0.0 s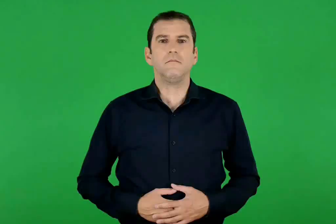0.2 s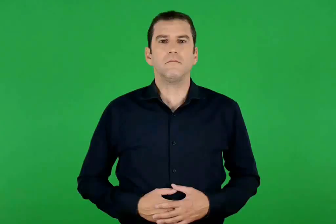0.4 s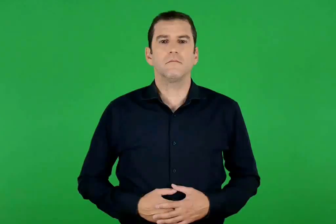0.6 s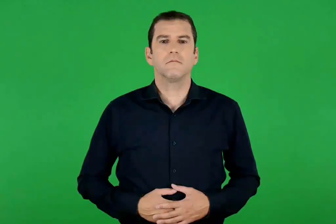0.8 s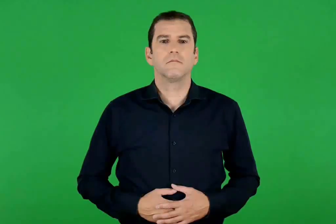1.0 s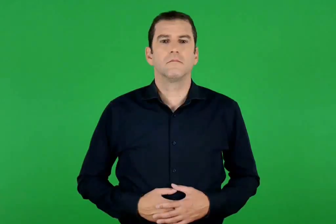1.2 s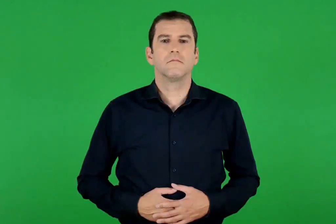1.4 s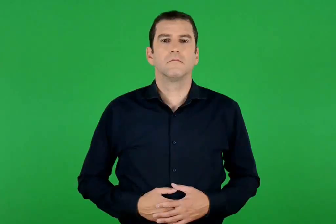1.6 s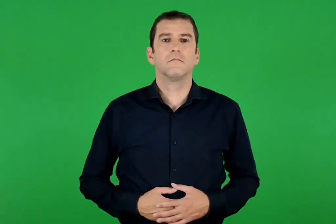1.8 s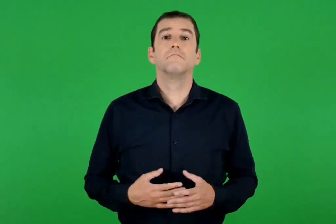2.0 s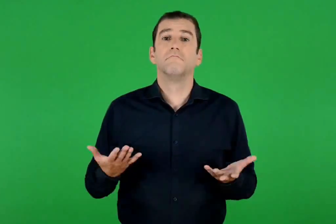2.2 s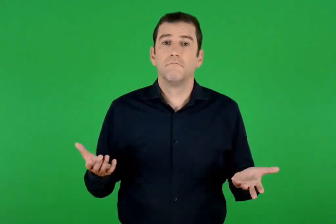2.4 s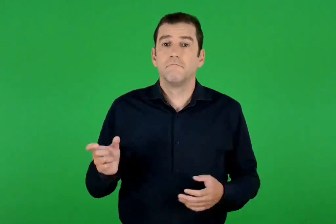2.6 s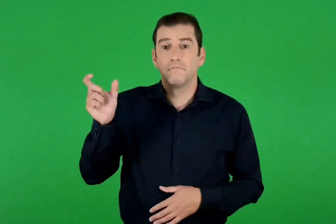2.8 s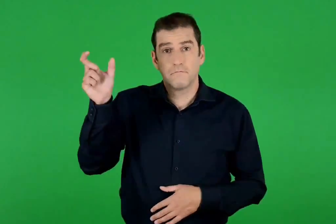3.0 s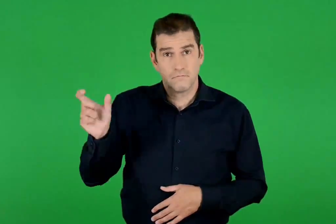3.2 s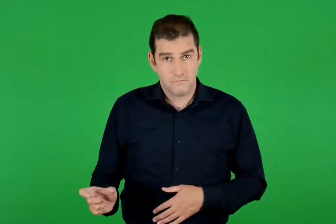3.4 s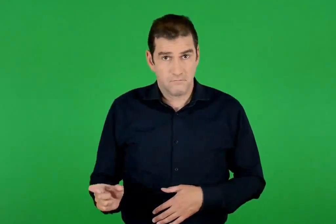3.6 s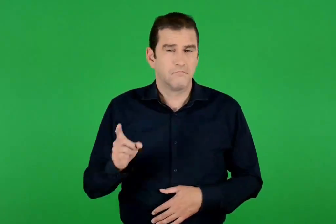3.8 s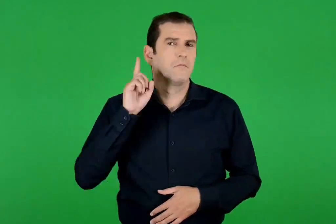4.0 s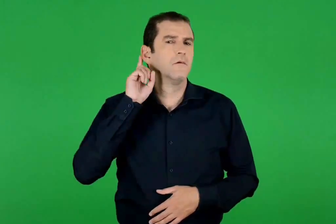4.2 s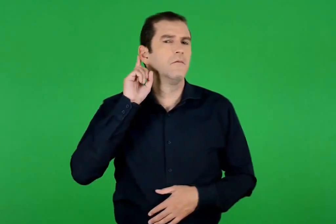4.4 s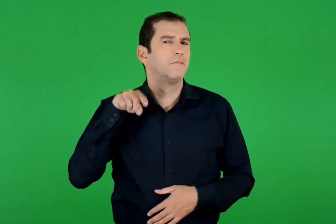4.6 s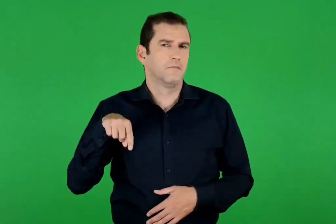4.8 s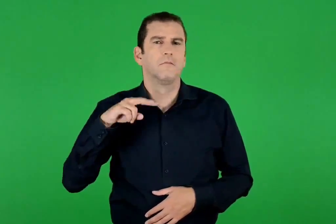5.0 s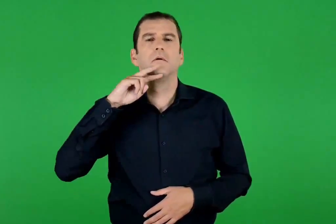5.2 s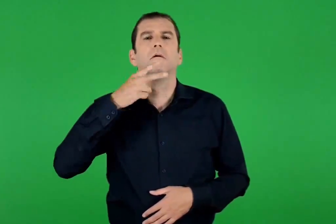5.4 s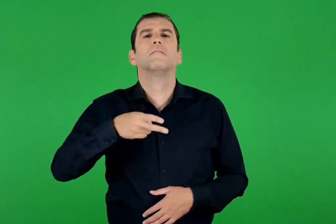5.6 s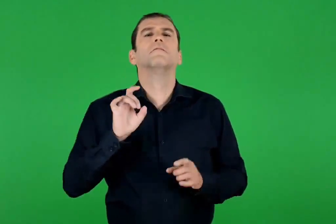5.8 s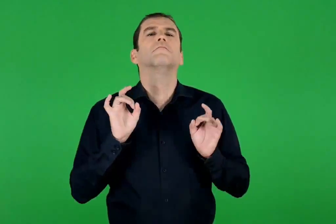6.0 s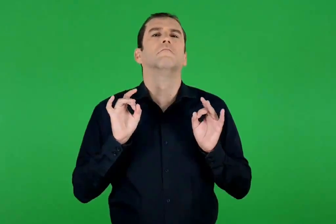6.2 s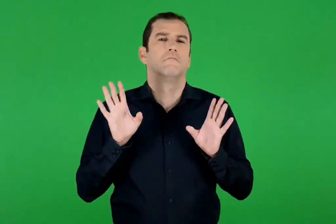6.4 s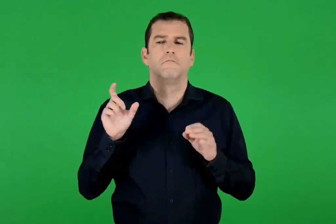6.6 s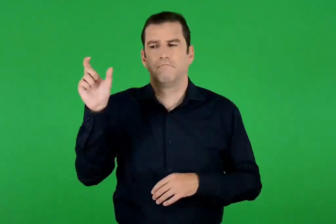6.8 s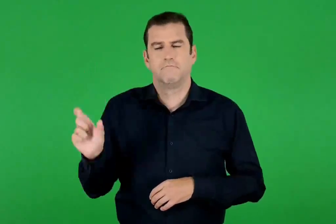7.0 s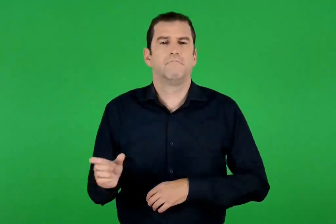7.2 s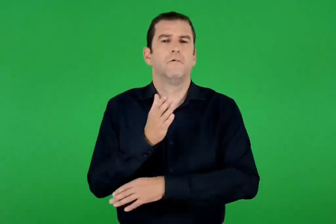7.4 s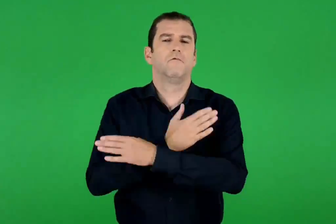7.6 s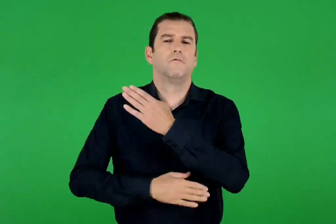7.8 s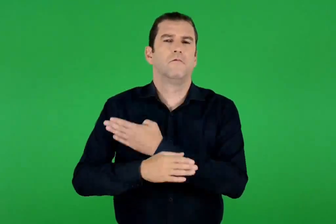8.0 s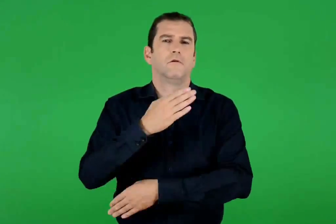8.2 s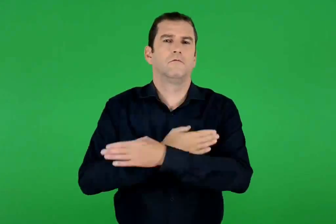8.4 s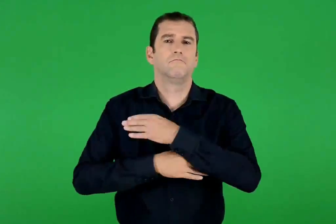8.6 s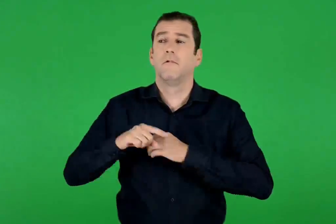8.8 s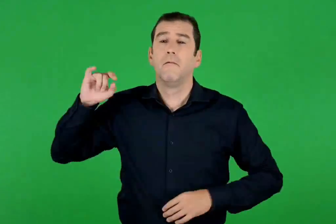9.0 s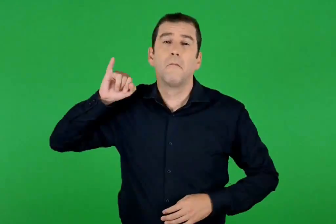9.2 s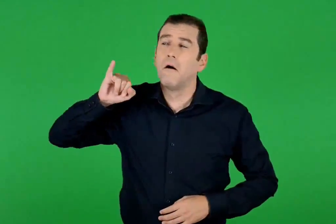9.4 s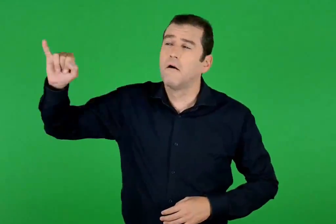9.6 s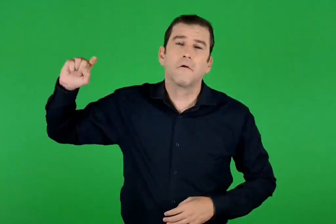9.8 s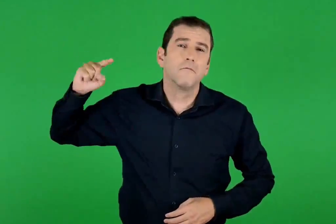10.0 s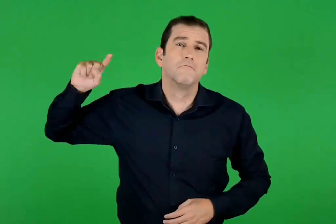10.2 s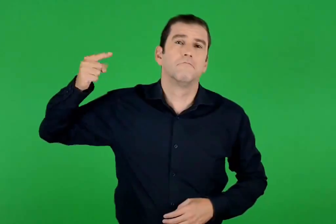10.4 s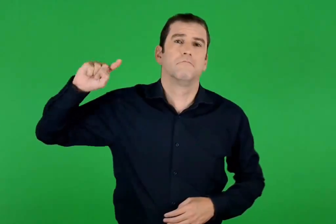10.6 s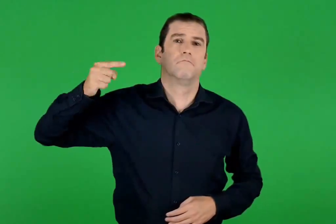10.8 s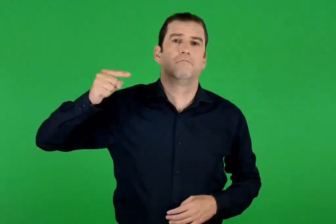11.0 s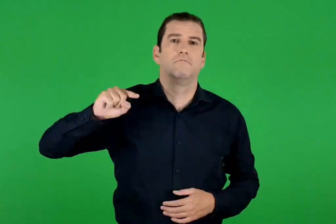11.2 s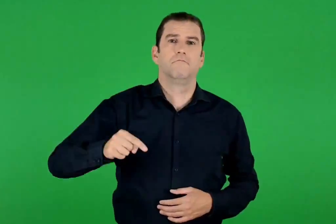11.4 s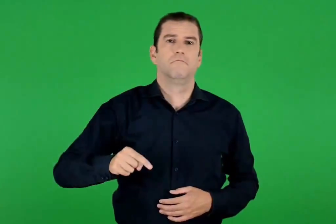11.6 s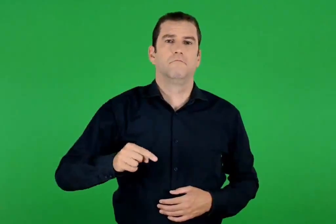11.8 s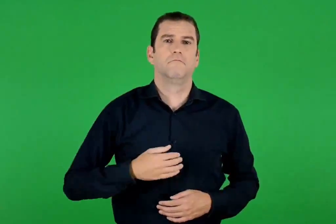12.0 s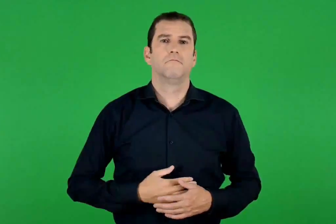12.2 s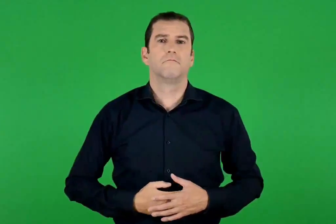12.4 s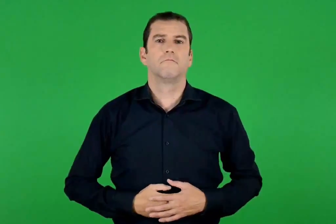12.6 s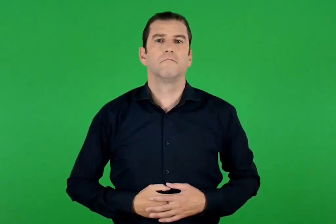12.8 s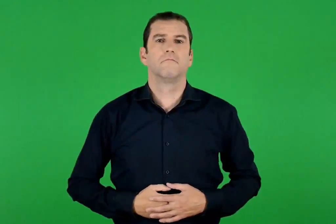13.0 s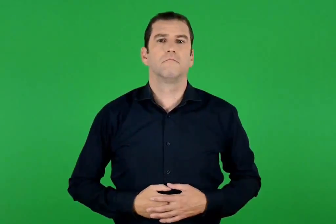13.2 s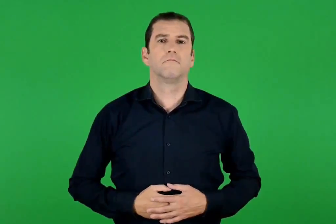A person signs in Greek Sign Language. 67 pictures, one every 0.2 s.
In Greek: μα εκείνος δεν ακούει , δεν απαντάει. κουράστηκε. ταξίδι μακρινό
